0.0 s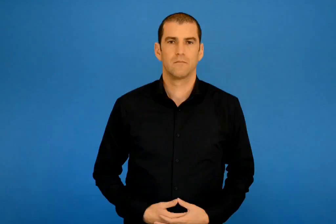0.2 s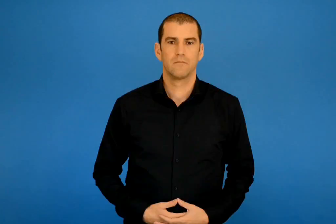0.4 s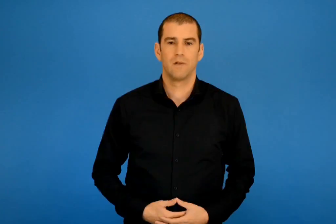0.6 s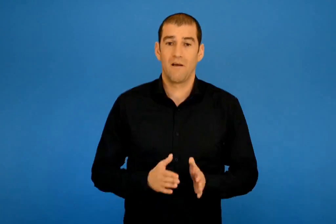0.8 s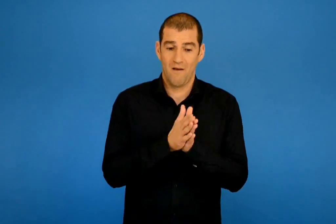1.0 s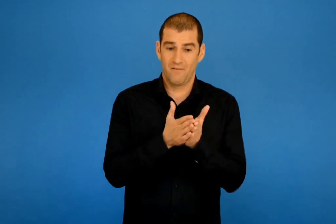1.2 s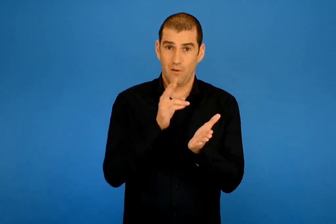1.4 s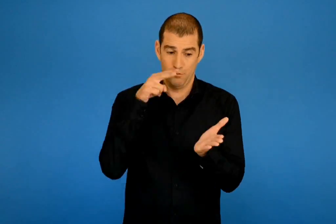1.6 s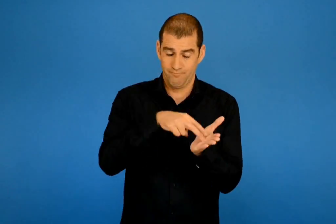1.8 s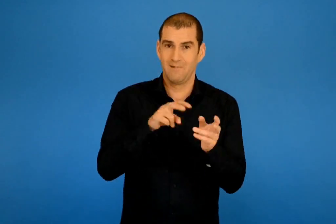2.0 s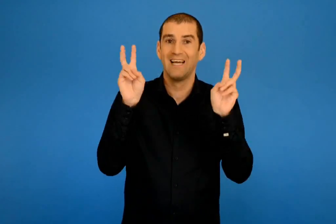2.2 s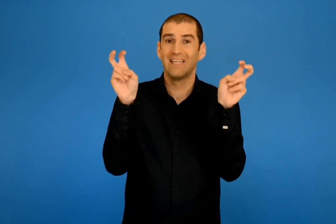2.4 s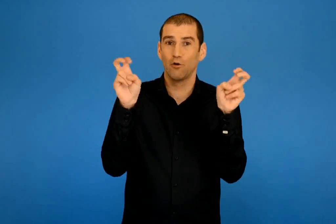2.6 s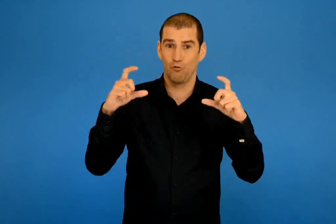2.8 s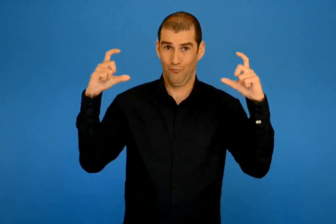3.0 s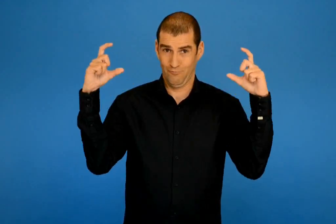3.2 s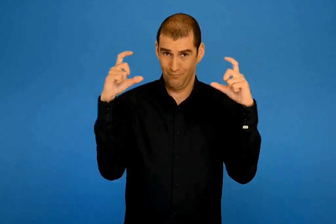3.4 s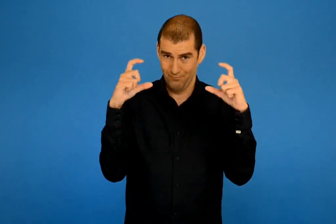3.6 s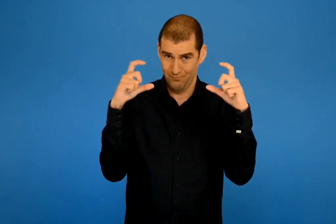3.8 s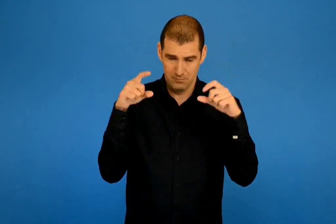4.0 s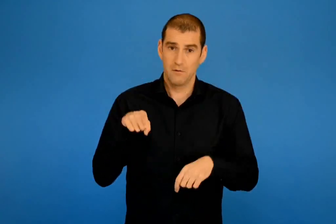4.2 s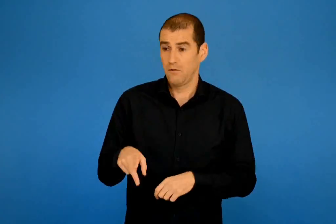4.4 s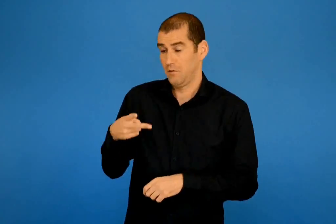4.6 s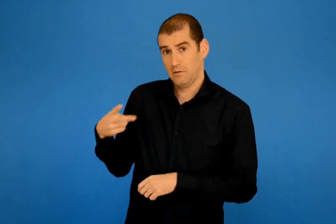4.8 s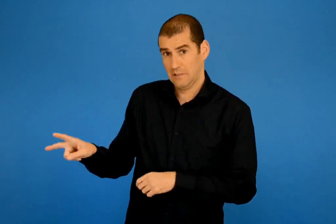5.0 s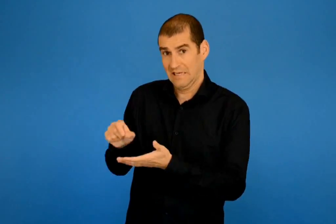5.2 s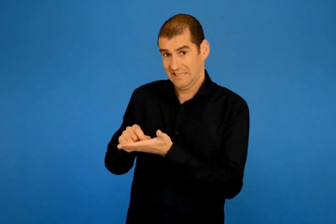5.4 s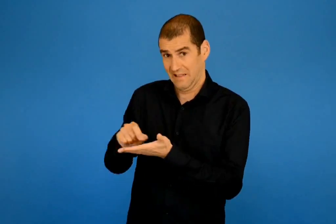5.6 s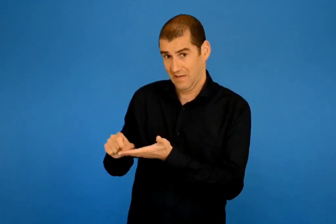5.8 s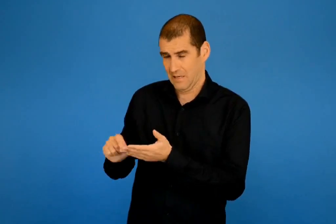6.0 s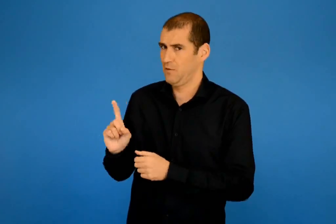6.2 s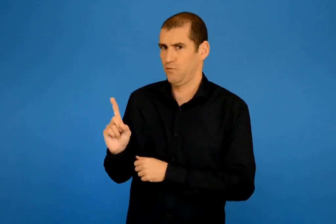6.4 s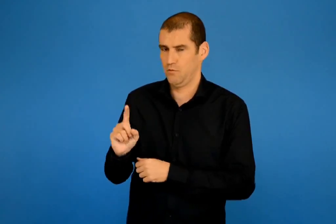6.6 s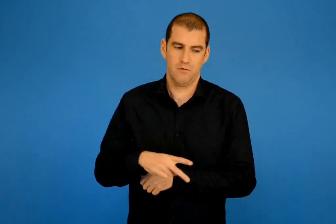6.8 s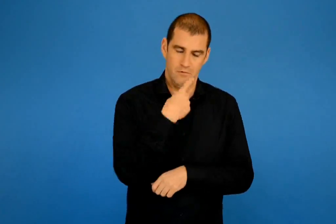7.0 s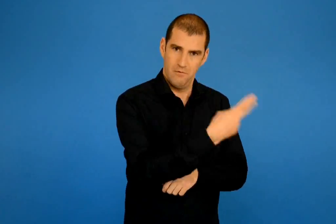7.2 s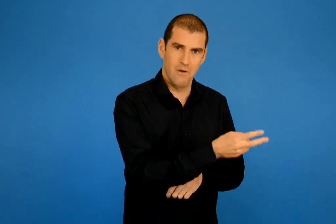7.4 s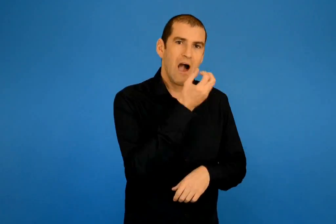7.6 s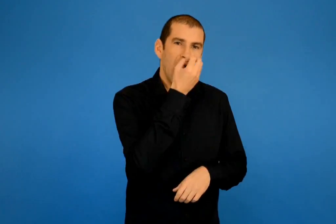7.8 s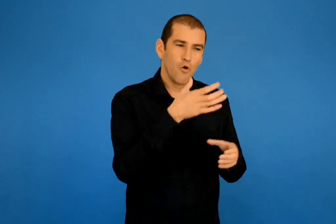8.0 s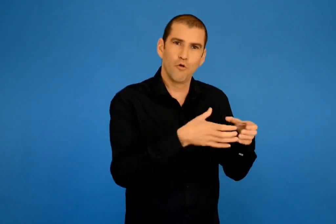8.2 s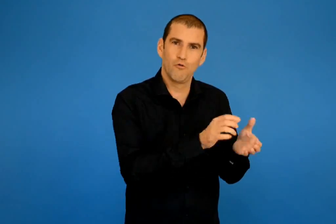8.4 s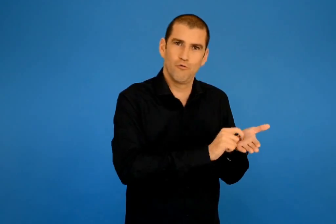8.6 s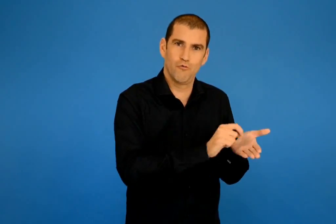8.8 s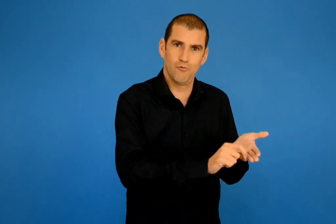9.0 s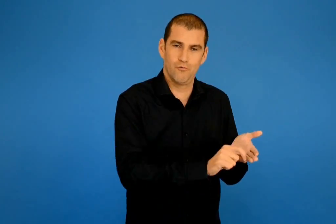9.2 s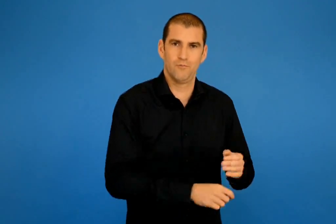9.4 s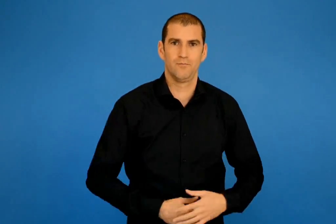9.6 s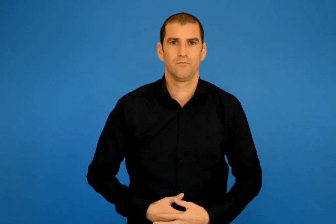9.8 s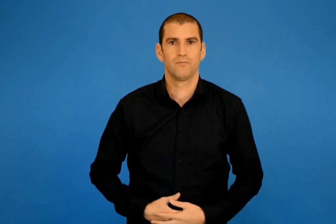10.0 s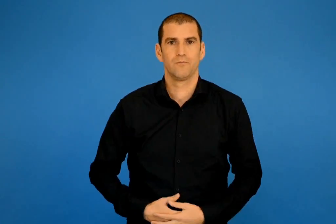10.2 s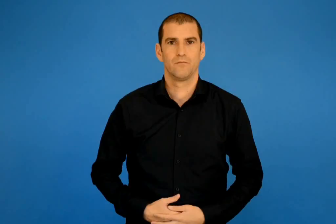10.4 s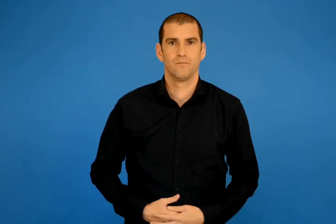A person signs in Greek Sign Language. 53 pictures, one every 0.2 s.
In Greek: όταν βλέπεις τον τίτλο σε αγκύλες σημαίνει πως δεν είναι του συγγραφέα αλλά της συγγραφικής ομάδας του ανθολογίου
